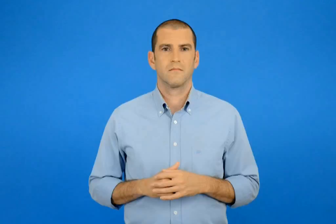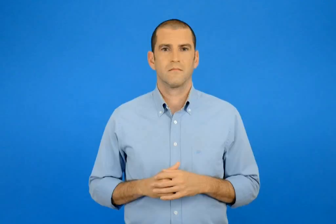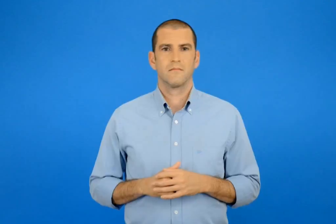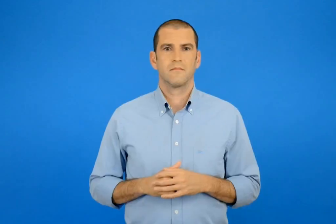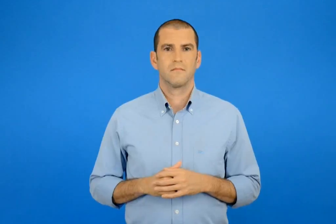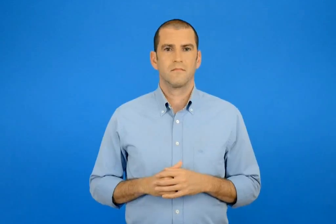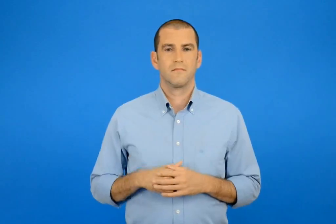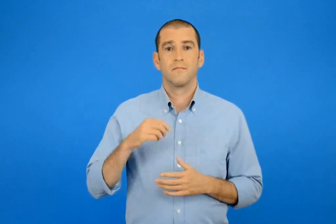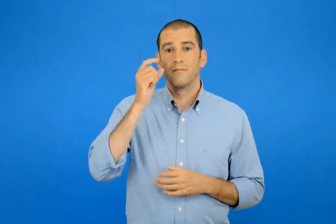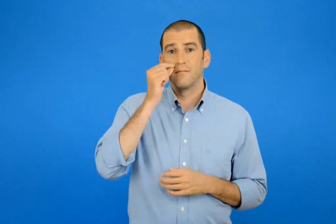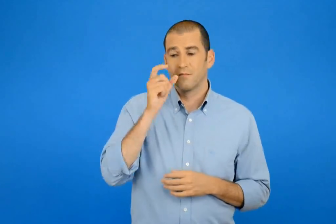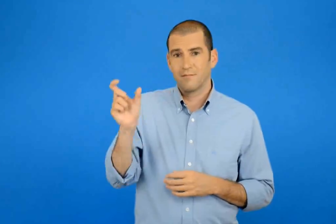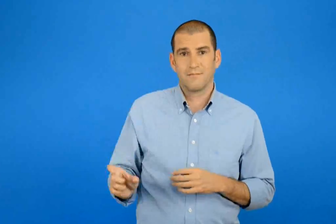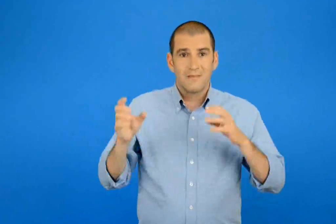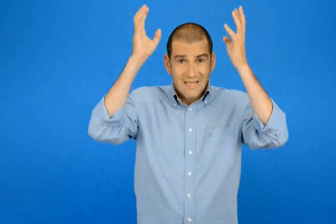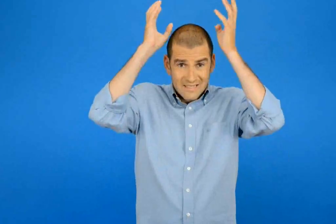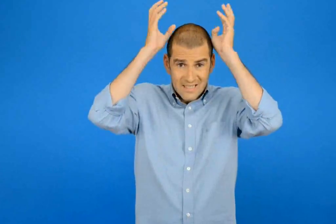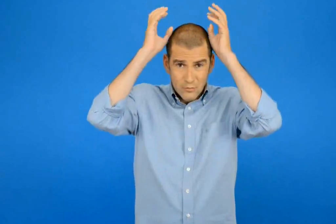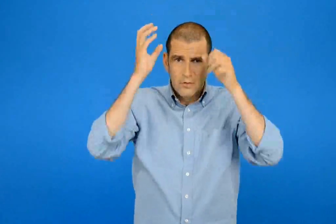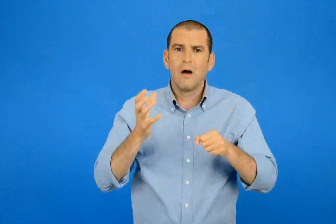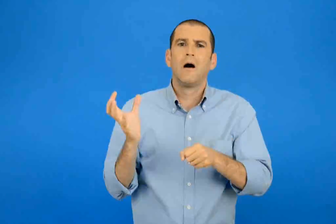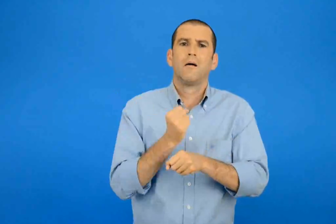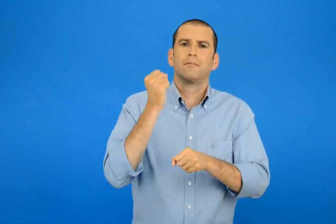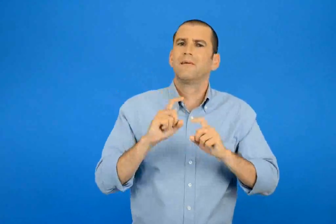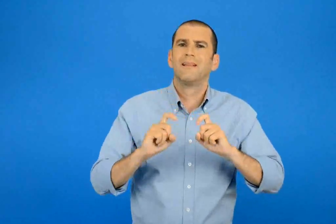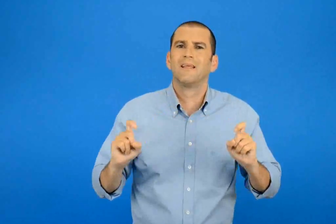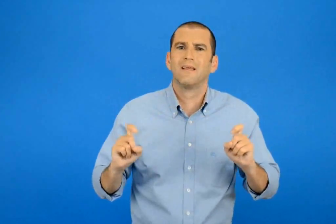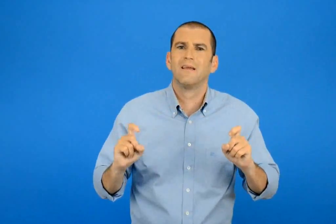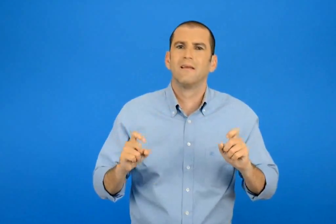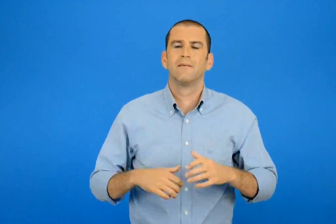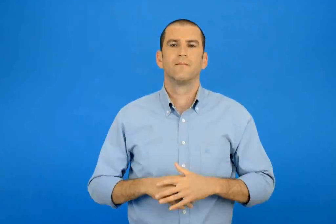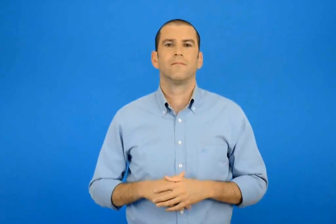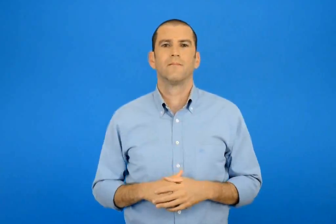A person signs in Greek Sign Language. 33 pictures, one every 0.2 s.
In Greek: τι κέρδισε ο σέργιος ;
